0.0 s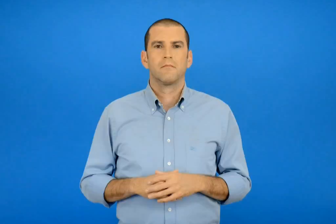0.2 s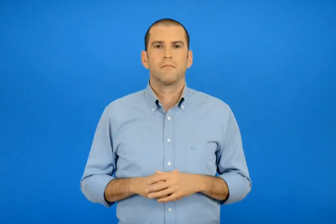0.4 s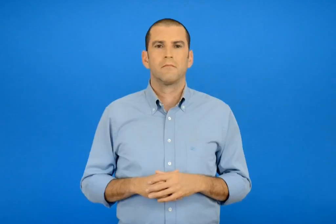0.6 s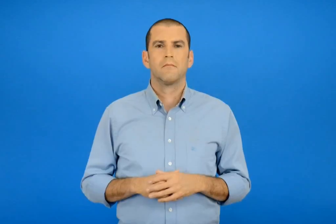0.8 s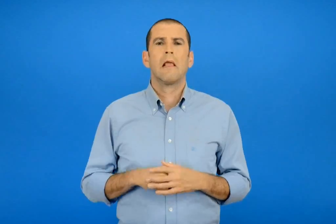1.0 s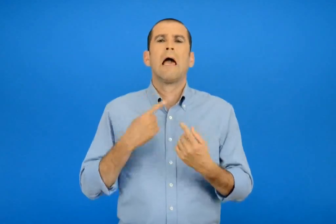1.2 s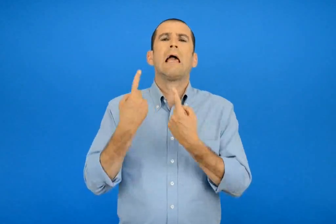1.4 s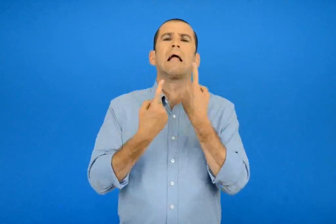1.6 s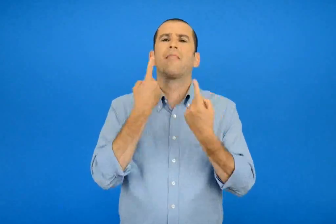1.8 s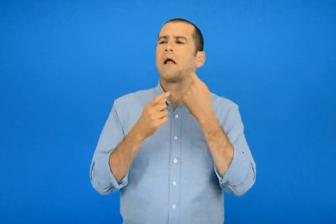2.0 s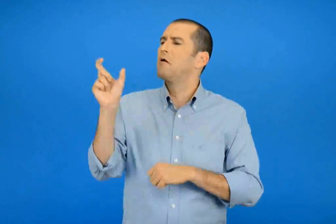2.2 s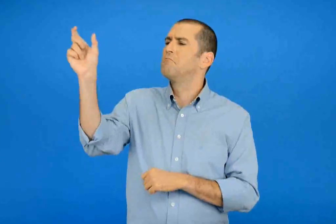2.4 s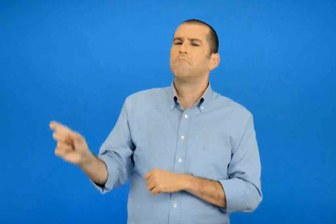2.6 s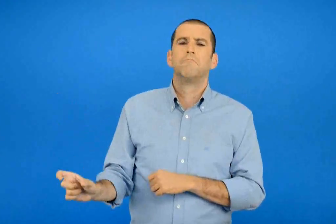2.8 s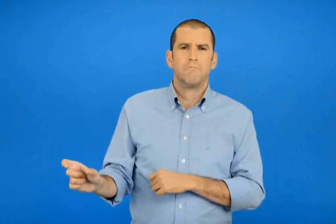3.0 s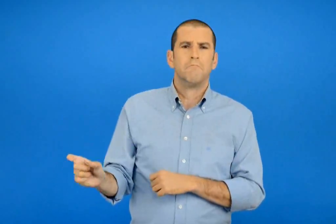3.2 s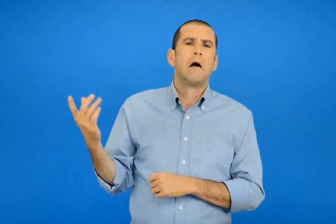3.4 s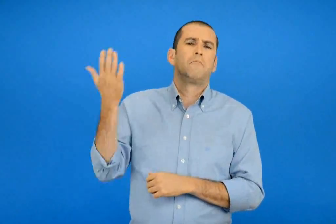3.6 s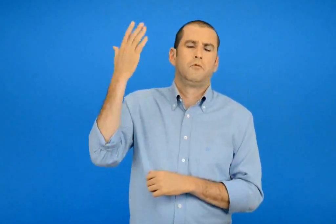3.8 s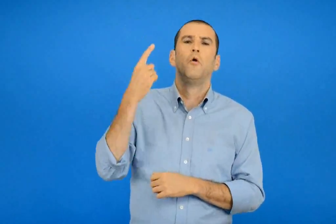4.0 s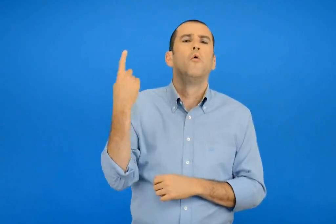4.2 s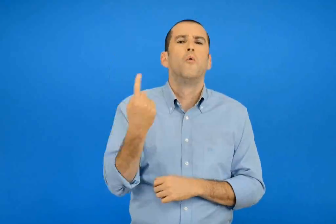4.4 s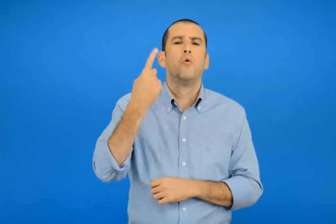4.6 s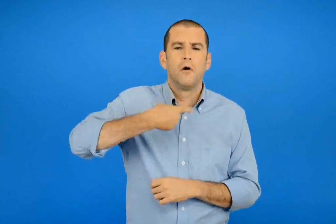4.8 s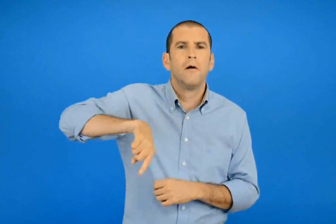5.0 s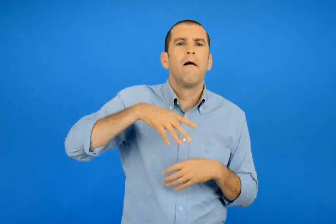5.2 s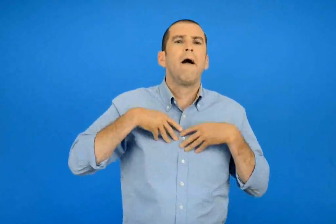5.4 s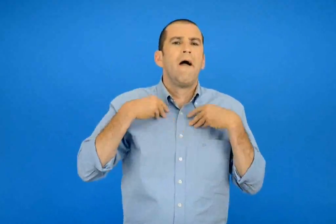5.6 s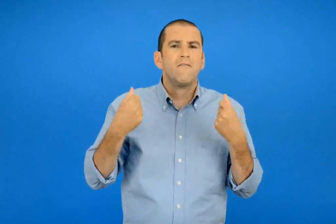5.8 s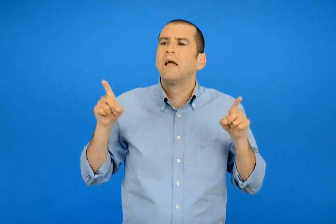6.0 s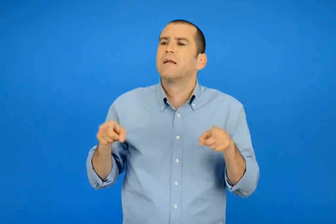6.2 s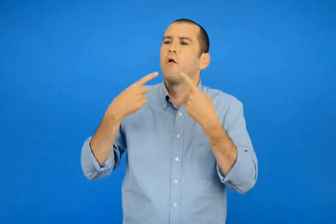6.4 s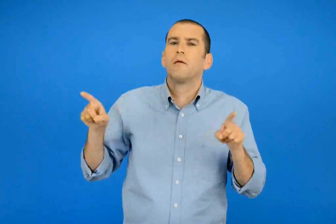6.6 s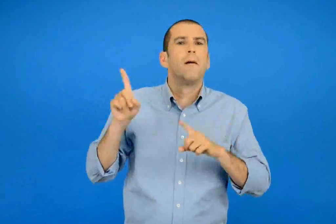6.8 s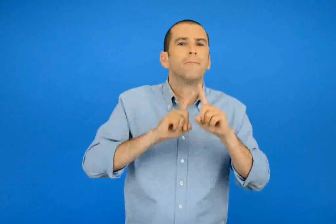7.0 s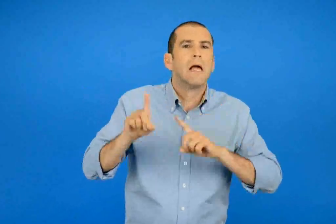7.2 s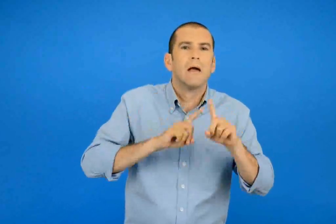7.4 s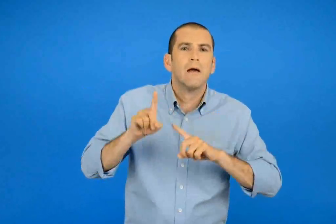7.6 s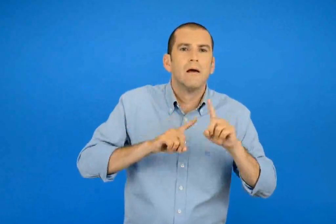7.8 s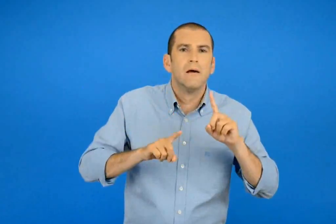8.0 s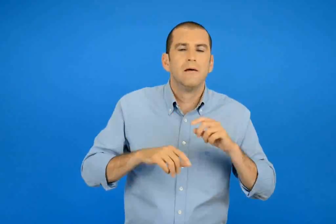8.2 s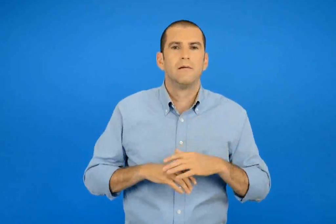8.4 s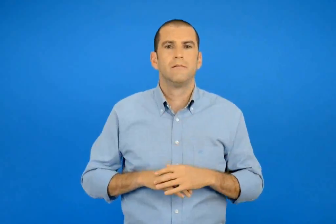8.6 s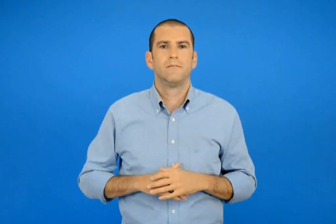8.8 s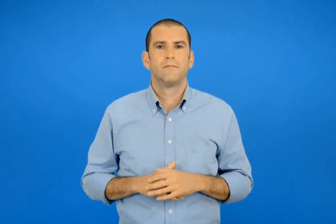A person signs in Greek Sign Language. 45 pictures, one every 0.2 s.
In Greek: ποιά ευχή τραγουδούμε συνήθως στα γενέθλια κάποιου ;
